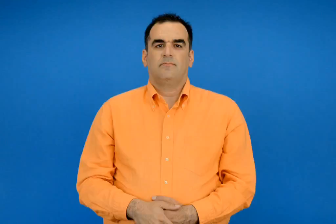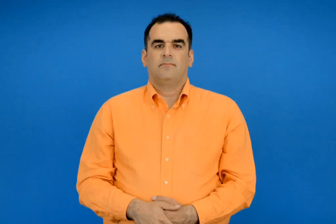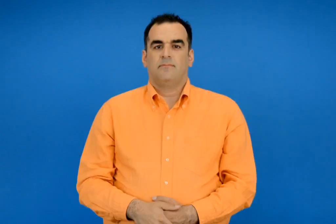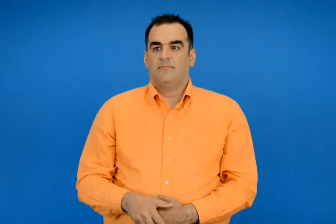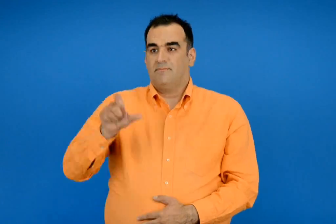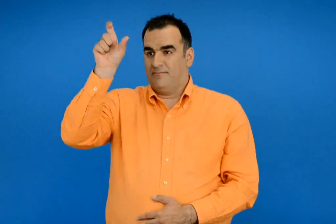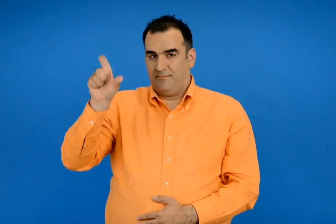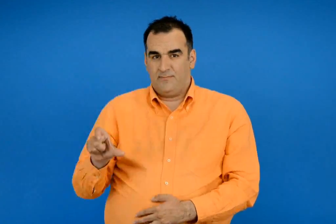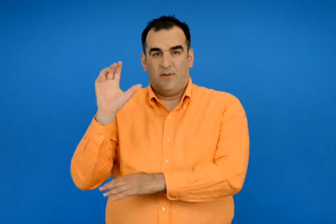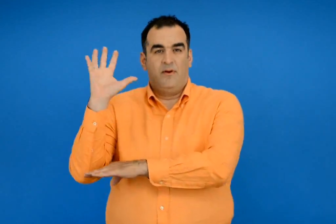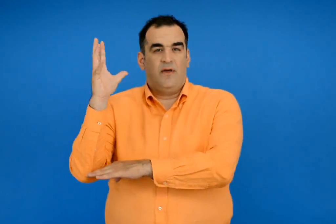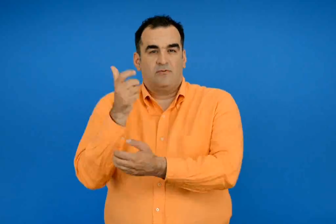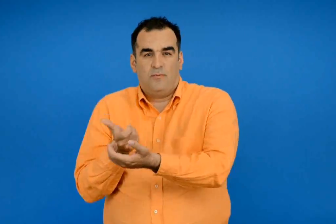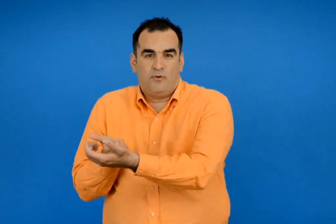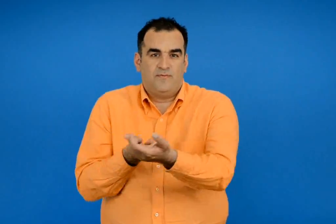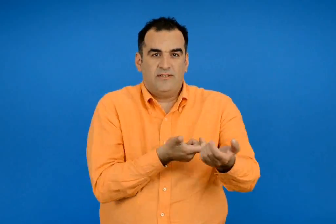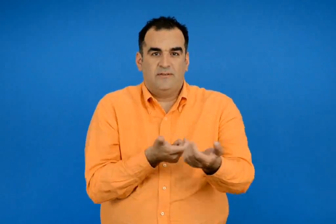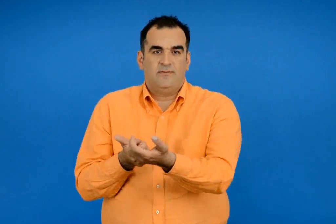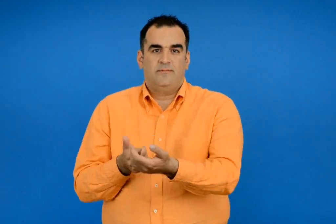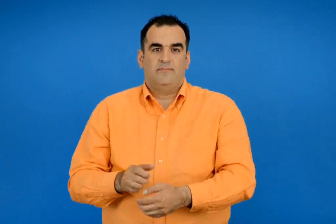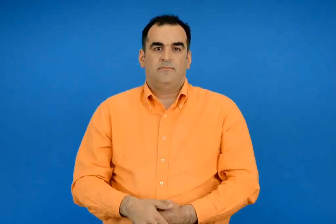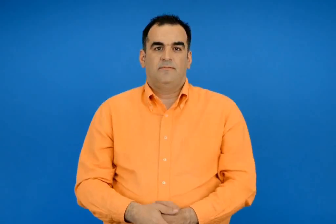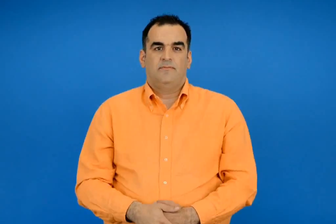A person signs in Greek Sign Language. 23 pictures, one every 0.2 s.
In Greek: δασοπυροσβέστης
